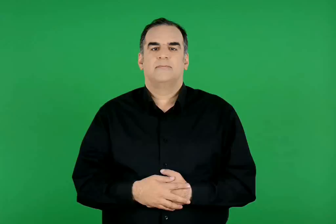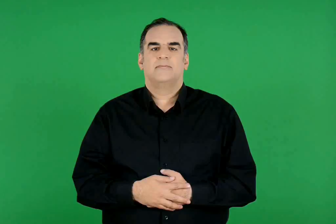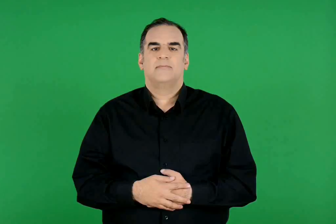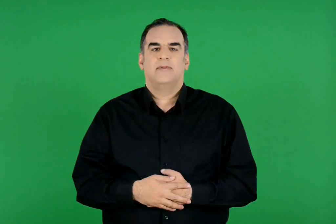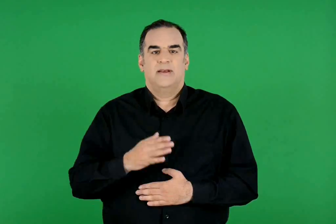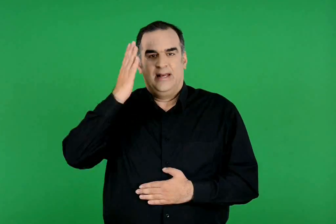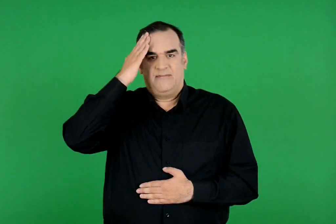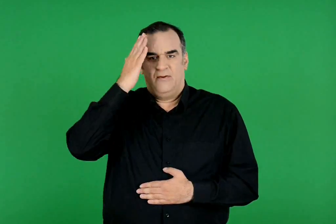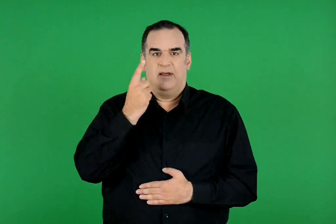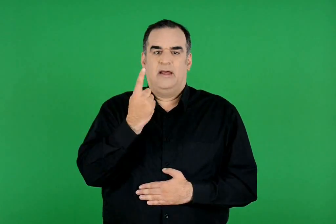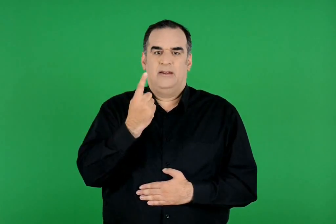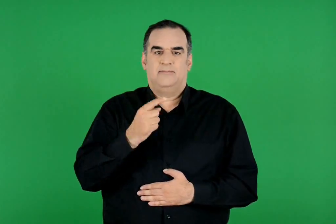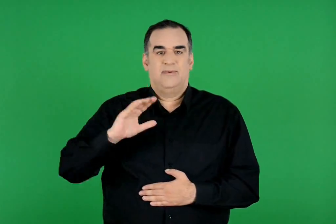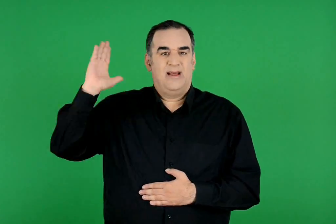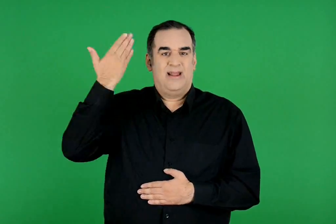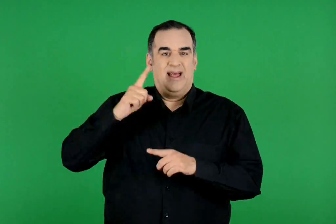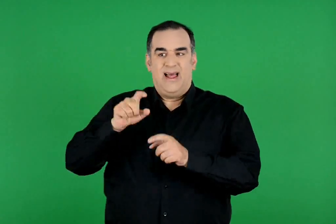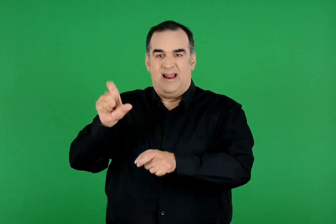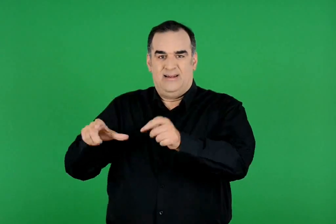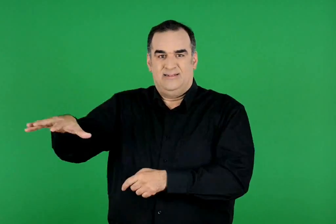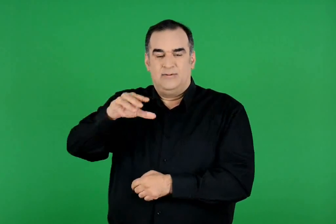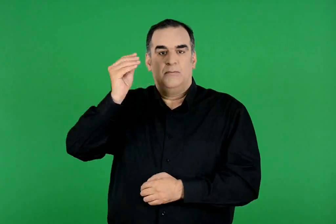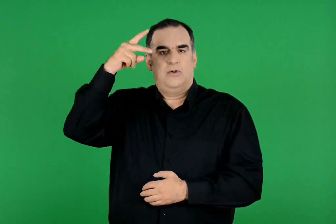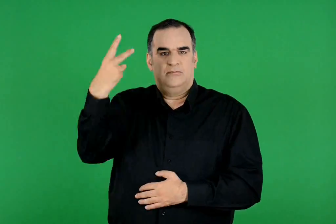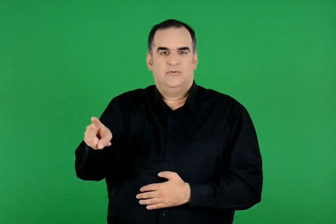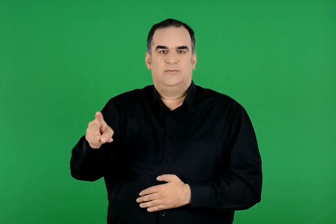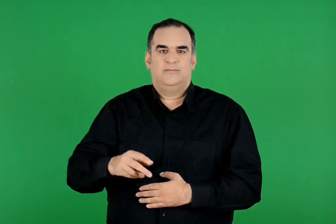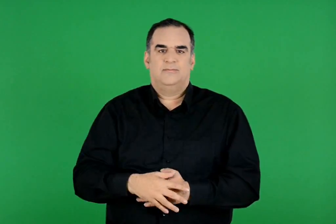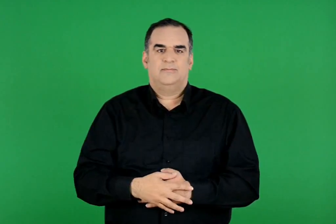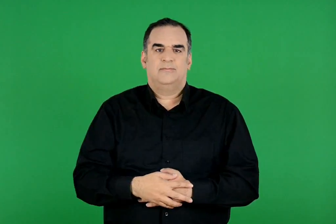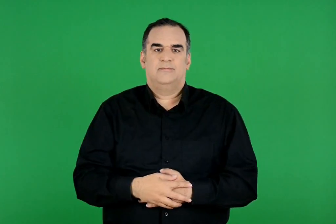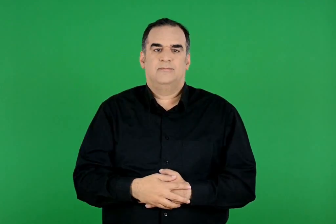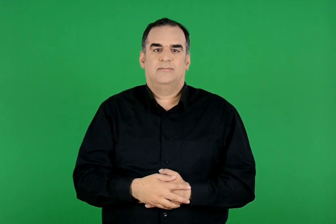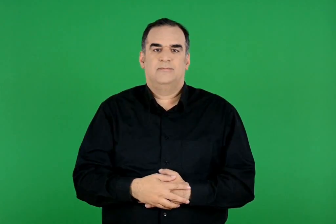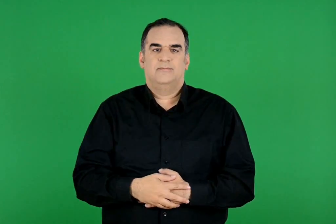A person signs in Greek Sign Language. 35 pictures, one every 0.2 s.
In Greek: κεφάλαιο 1 ο πολιτισμός των αρχαίων ελλήνων
